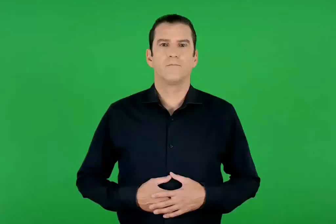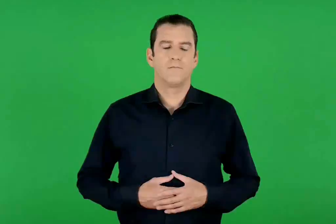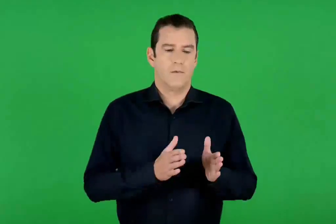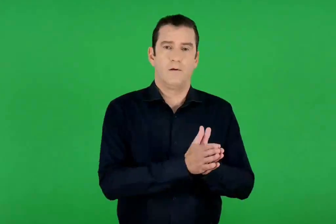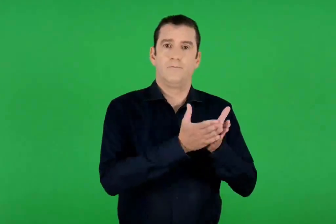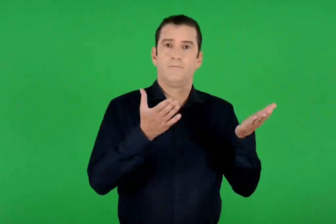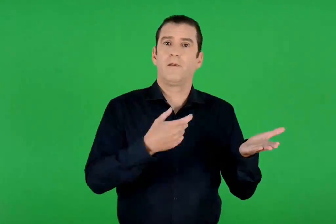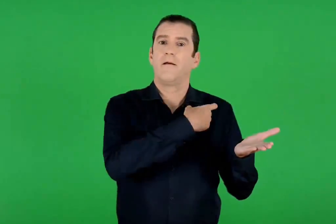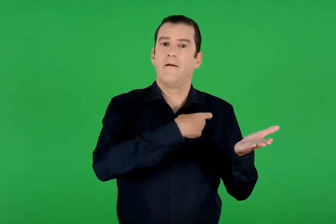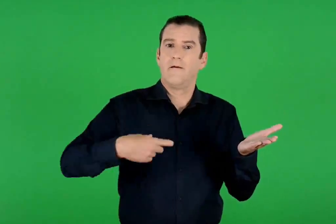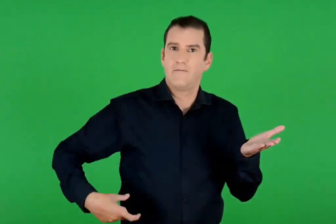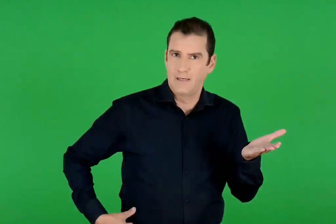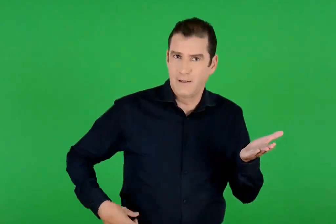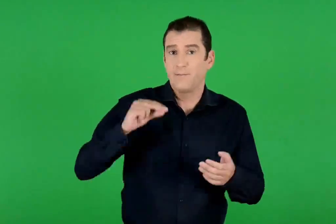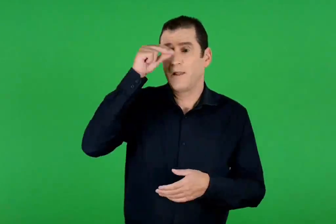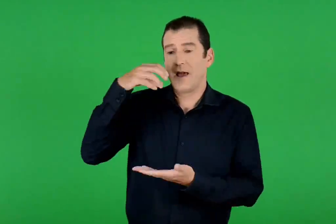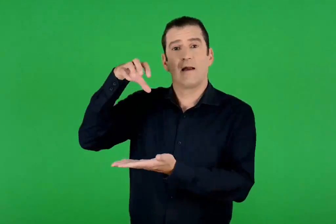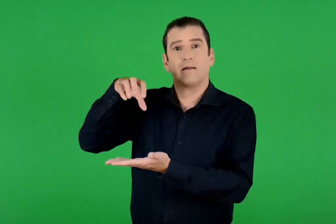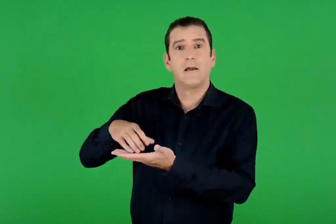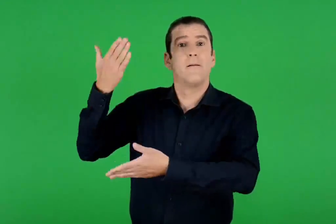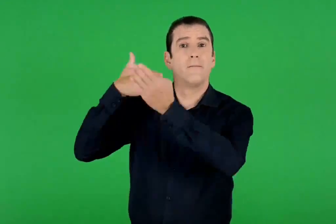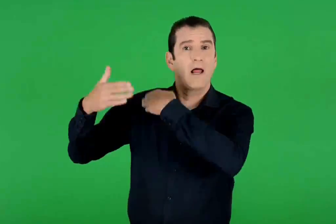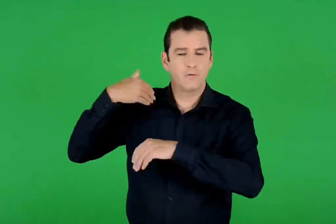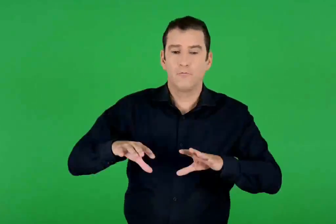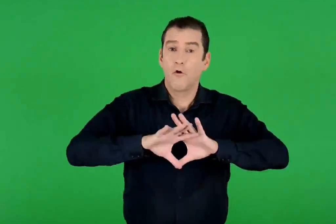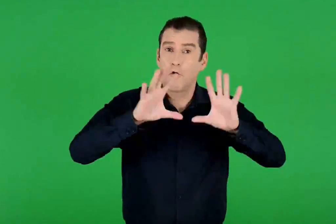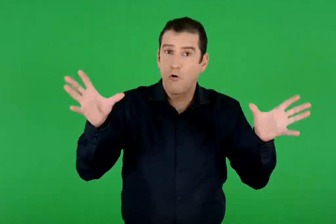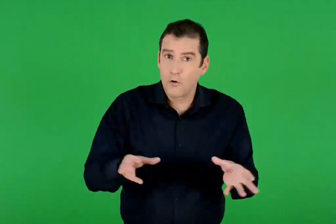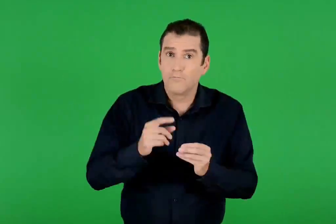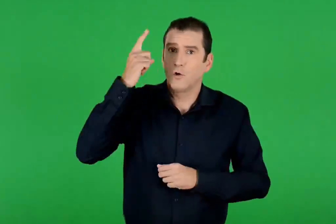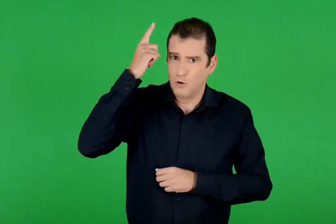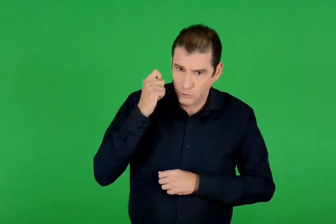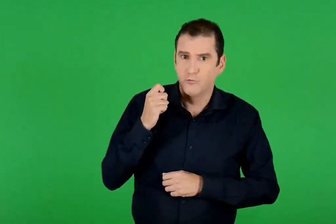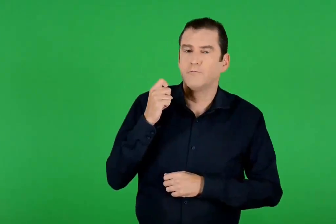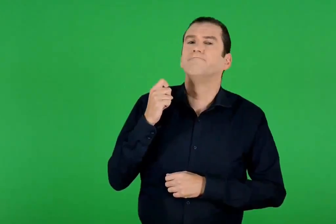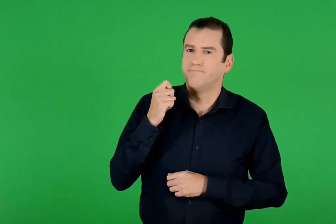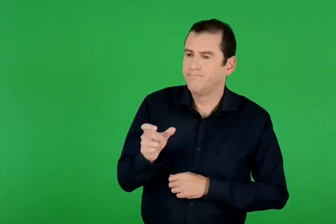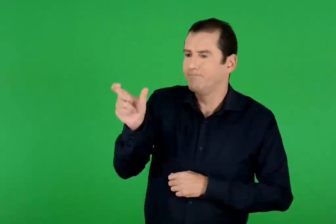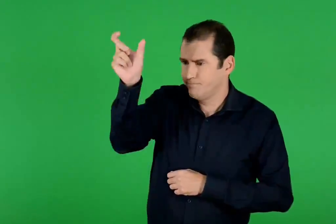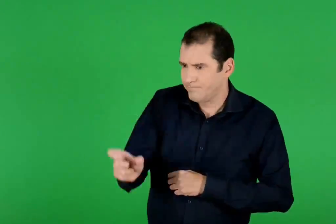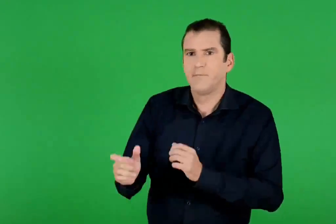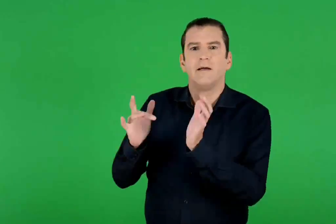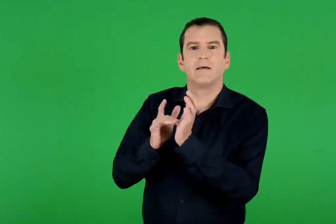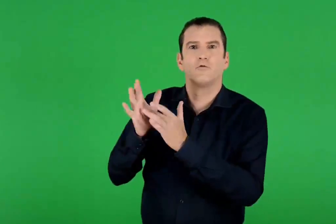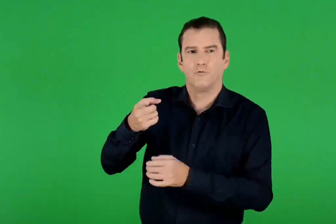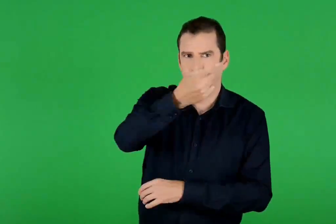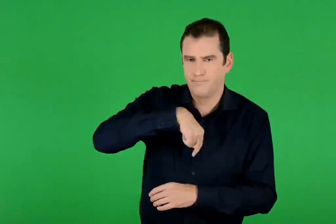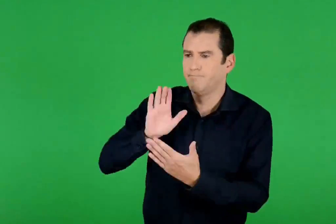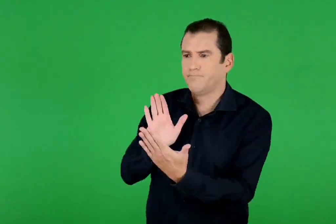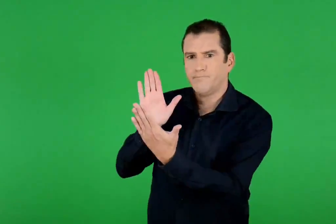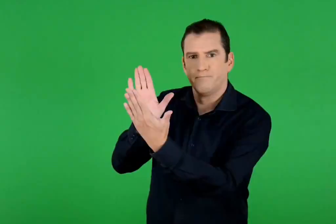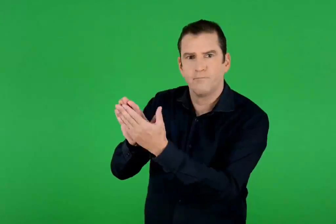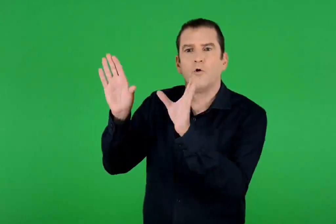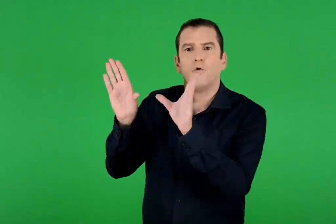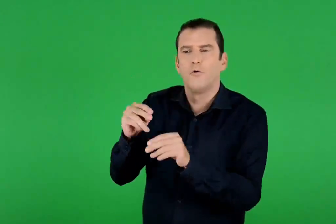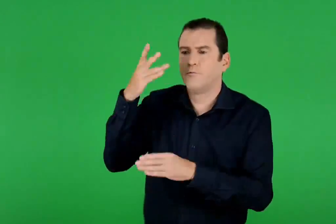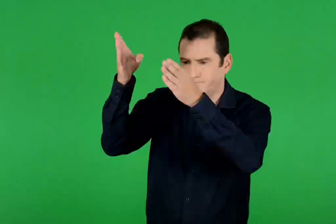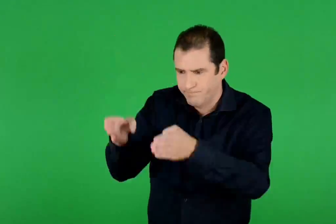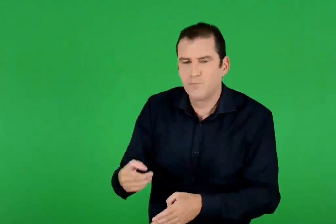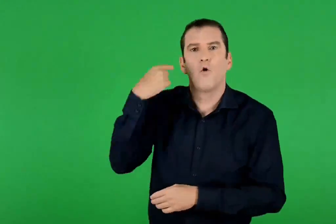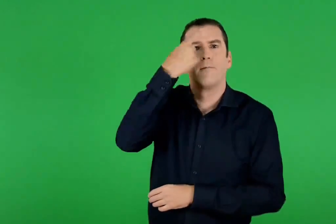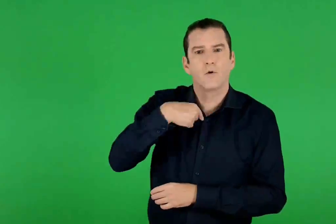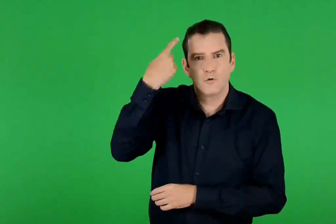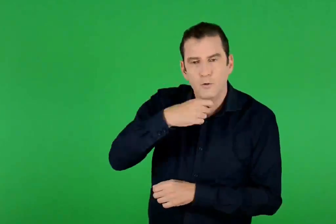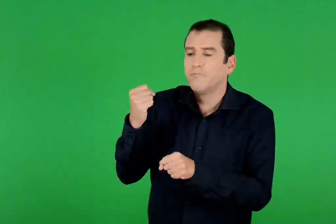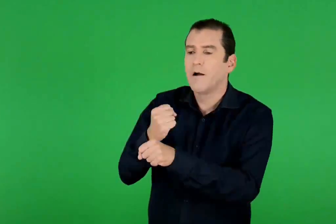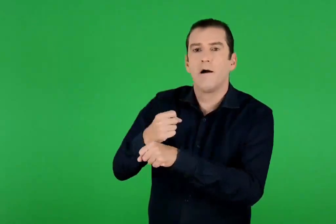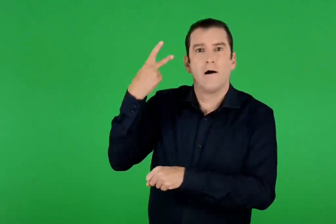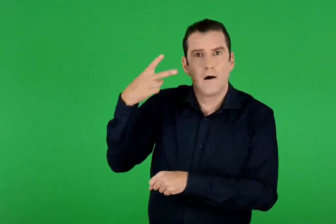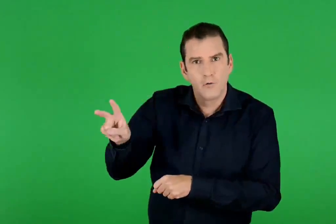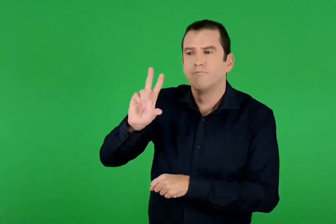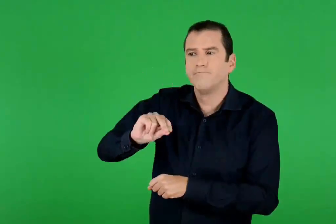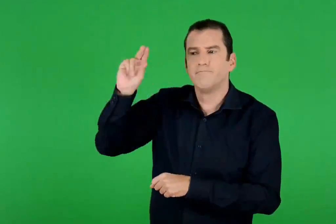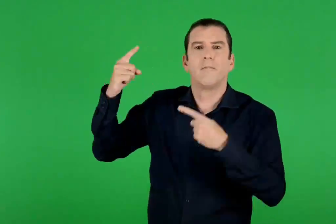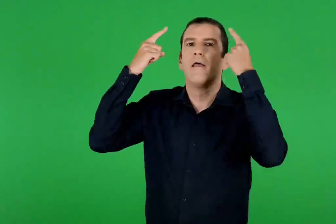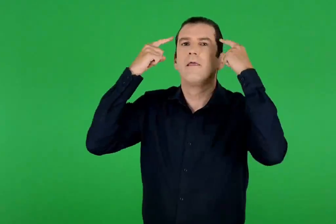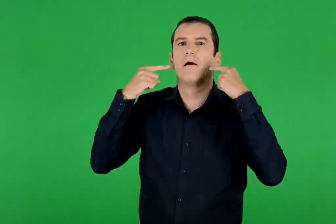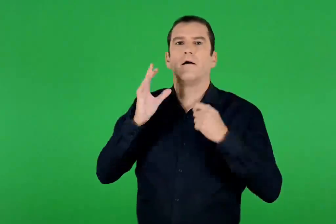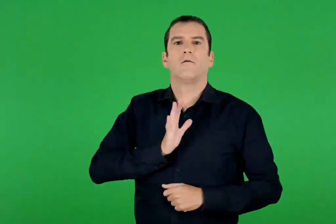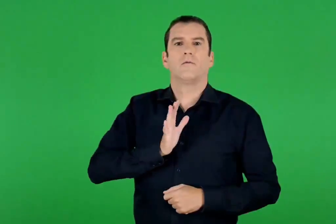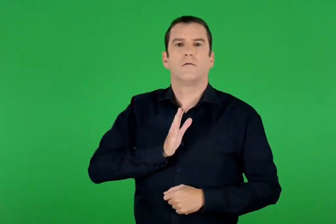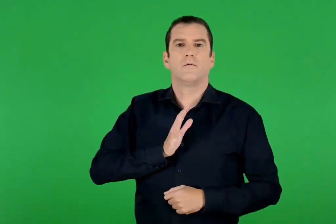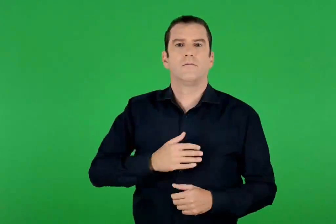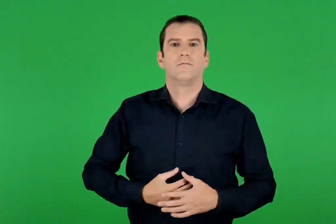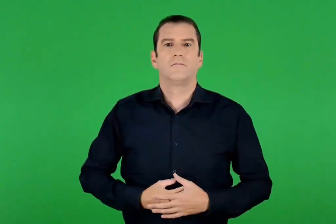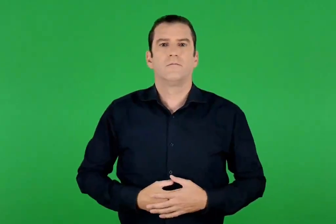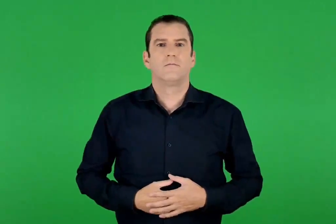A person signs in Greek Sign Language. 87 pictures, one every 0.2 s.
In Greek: γνωρίζοντας τα ευαγγέλια και την παράδοση της εκκλησίας , θα προσεγγίσουμε το πρόσωπο και το έργο του ιησού χριστού ως θεανθρώπου
